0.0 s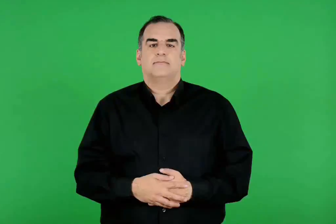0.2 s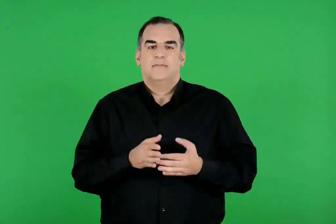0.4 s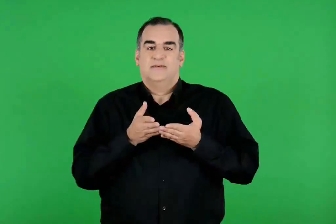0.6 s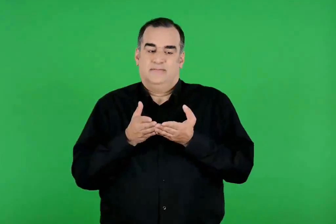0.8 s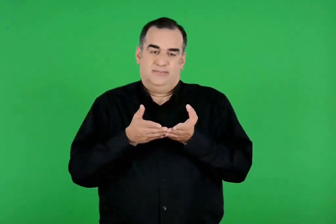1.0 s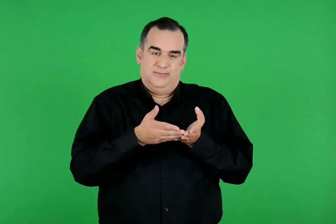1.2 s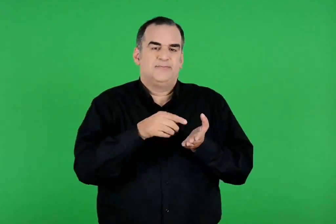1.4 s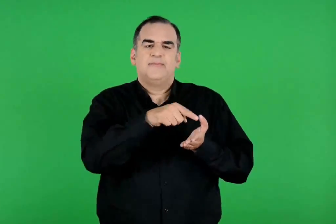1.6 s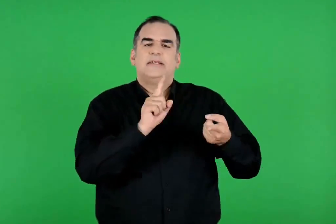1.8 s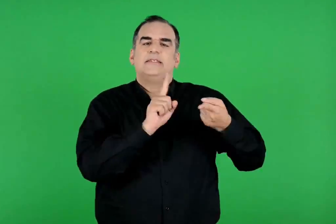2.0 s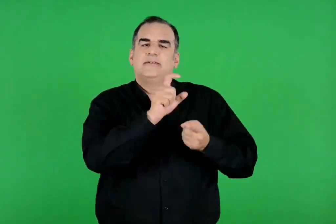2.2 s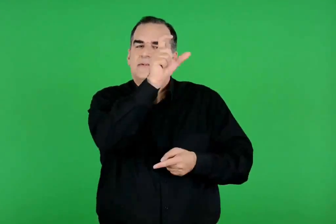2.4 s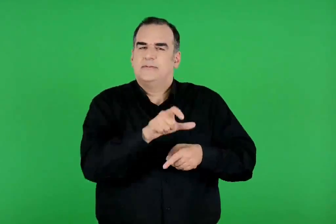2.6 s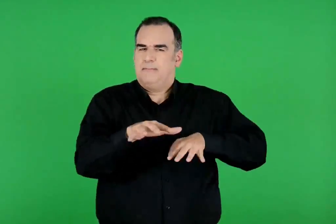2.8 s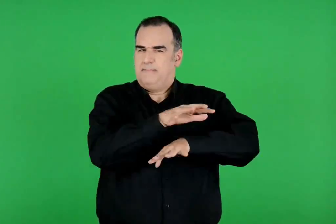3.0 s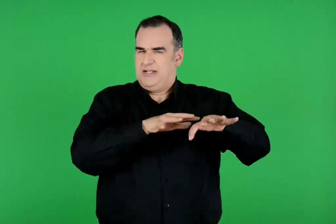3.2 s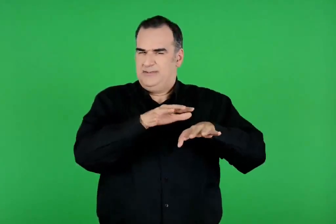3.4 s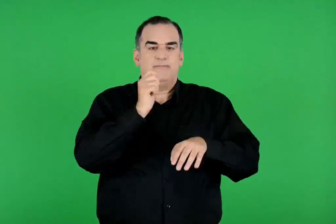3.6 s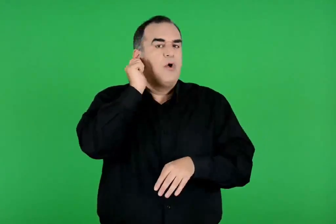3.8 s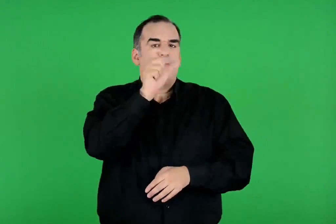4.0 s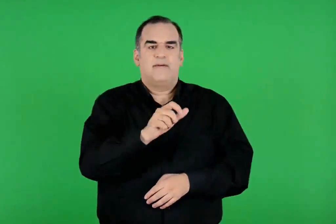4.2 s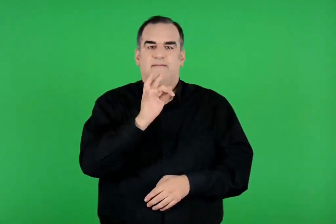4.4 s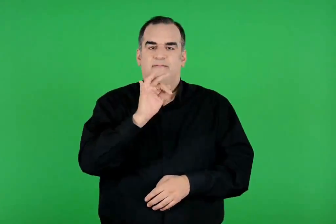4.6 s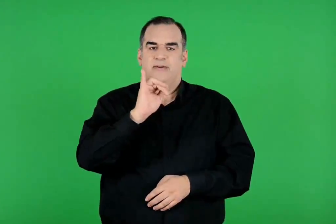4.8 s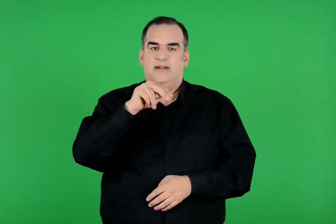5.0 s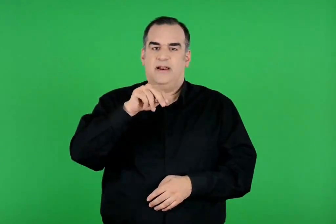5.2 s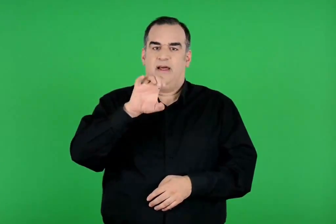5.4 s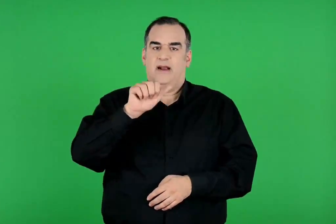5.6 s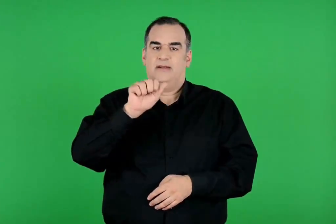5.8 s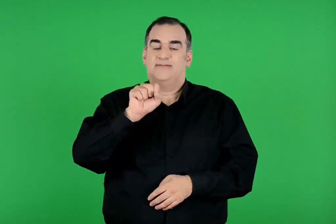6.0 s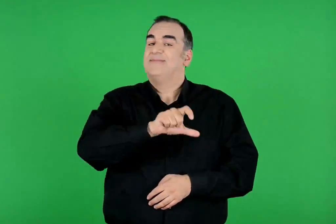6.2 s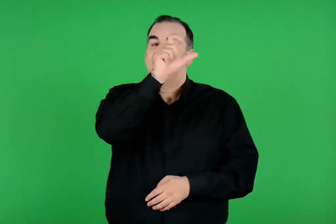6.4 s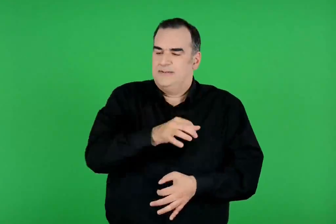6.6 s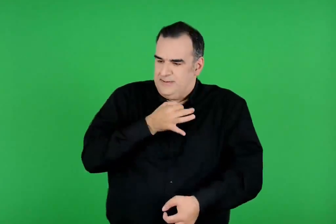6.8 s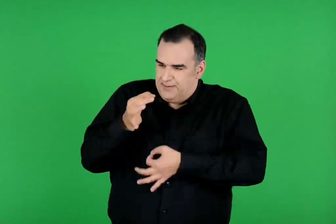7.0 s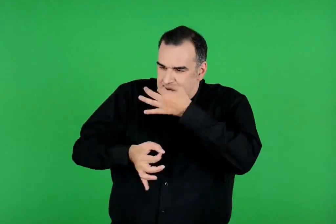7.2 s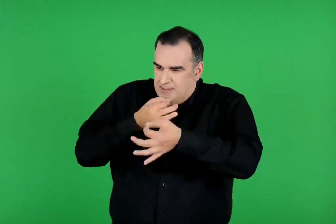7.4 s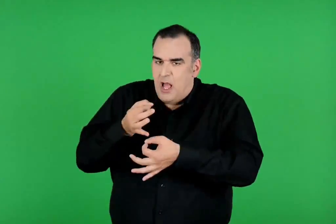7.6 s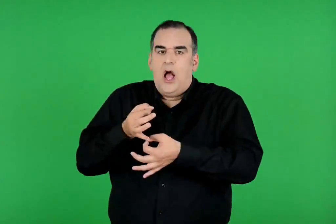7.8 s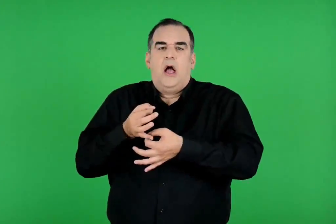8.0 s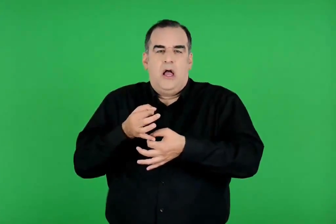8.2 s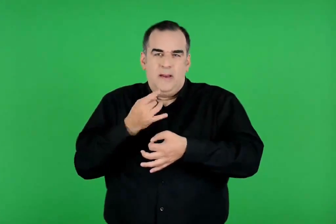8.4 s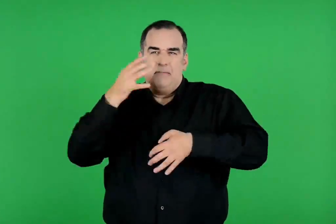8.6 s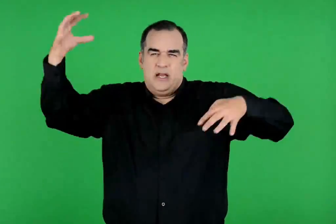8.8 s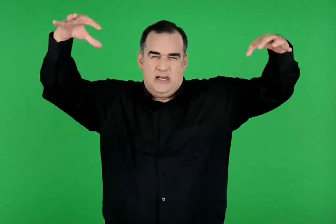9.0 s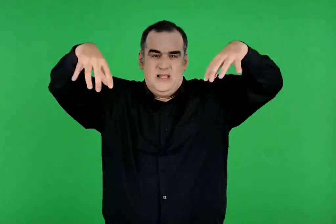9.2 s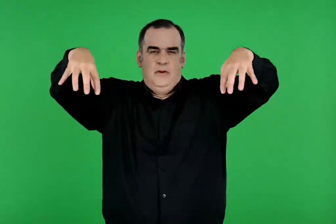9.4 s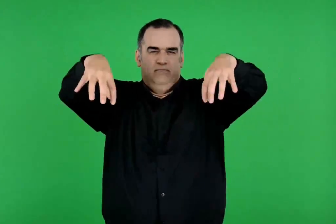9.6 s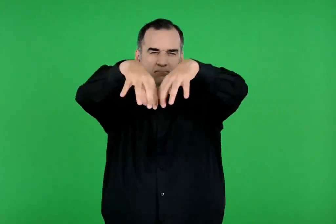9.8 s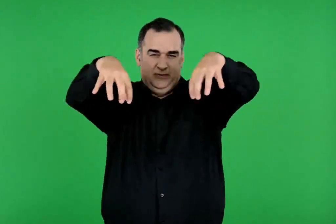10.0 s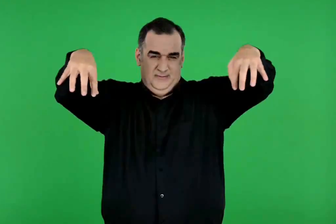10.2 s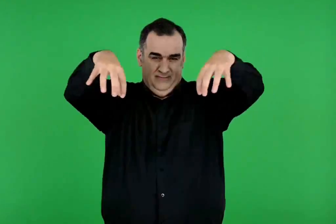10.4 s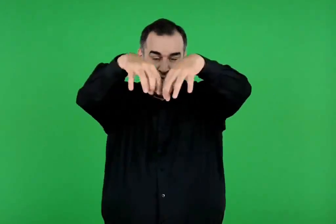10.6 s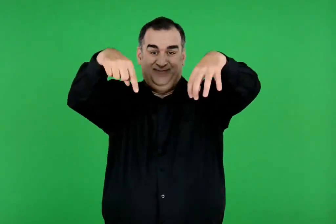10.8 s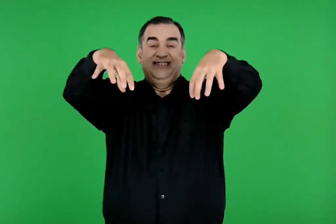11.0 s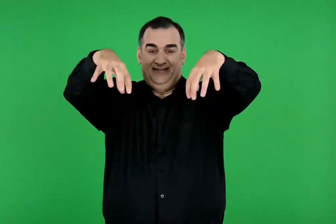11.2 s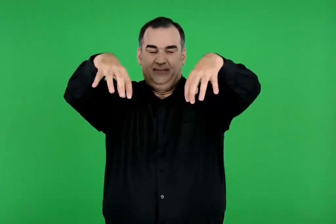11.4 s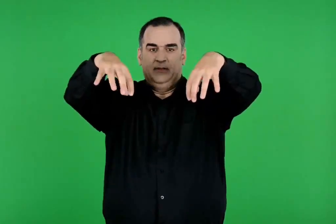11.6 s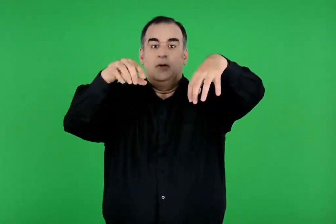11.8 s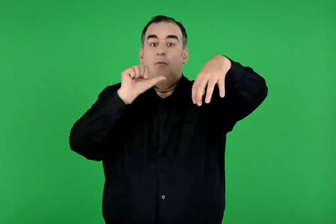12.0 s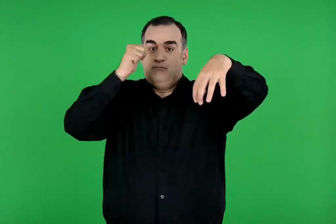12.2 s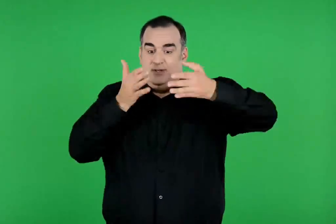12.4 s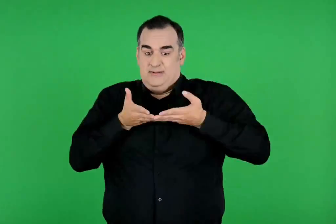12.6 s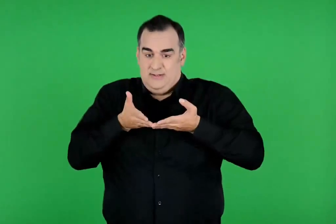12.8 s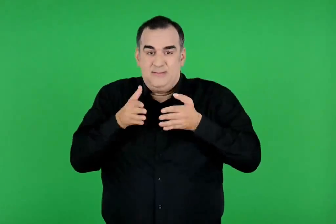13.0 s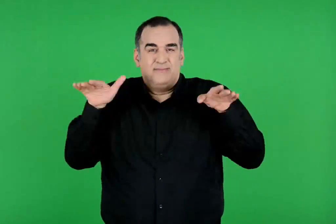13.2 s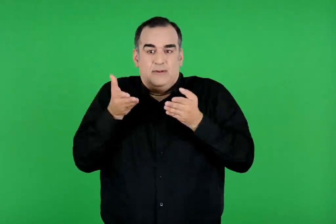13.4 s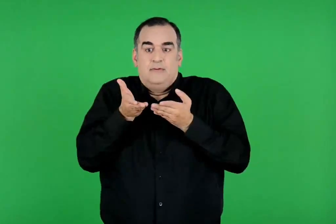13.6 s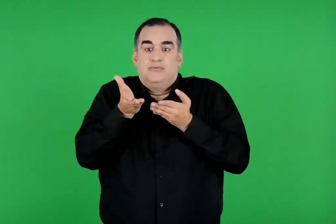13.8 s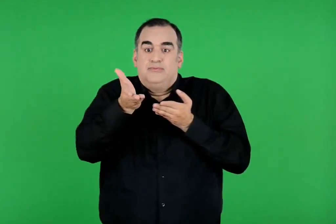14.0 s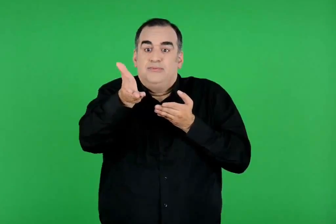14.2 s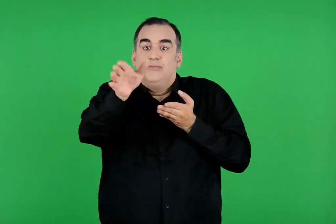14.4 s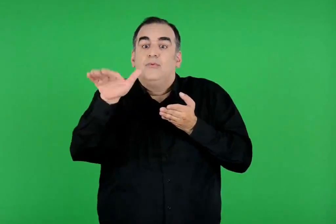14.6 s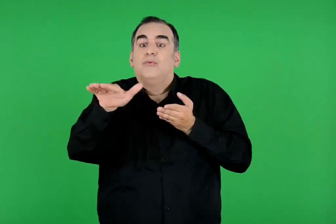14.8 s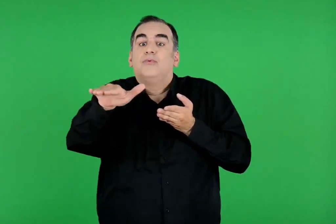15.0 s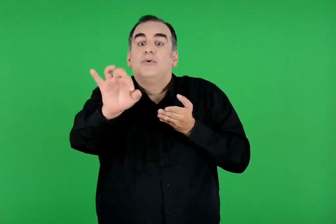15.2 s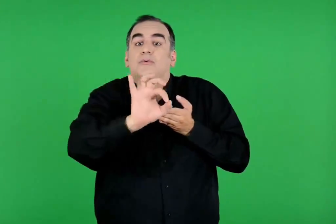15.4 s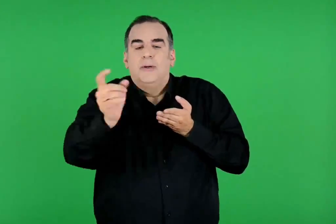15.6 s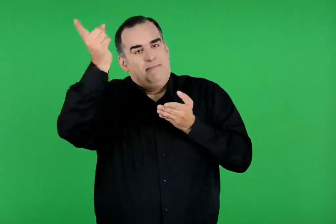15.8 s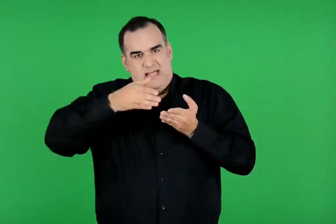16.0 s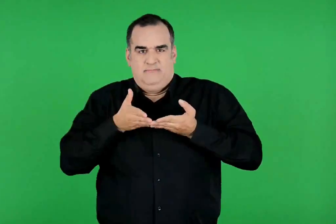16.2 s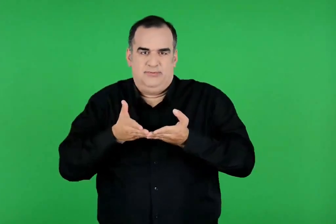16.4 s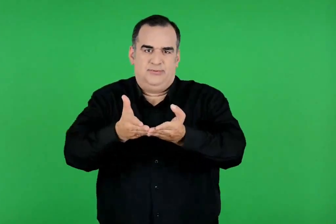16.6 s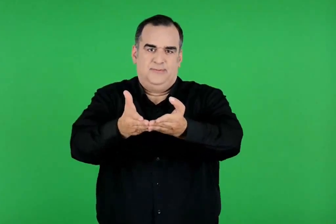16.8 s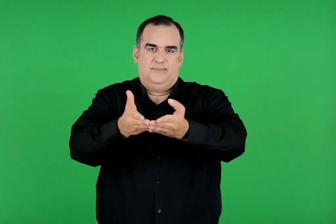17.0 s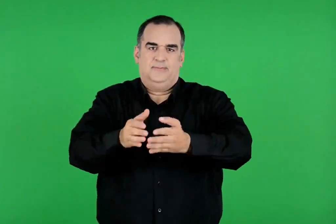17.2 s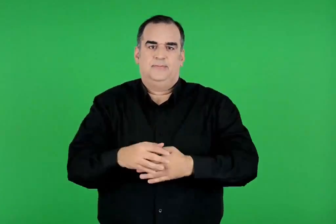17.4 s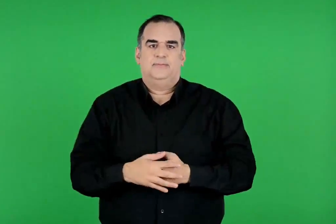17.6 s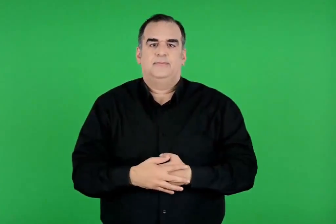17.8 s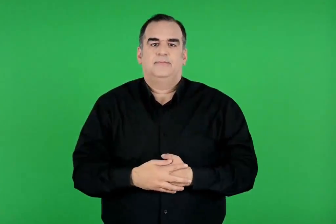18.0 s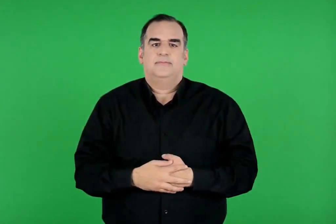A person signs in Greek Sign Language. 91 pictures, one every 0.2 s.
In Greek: εκεί συνάντησαν τον μάντη φινέα , που τους φανέρωσε ότι θα συναντούσαν στο ταξίδι τους τις συμπληγάδες πέτρες και τους συμβούλεψε , πριν περάσουν ανάμεσά τους , να αφήσουν πρώτα ένα περιστέρι να περάσει
